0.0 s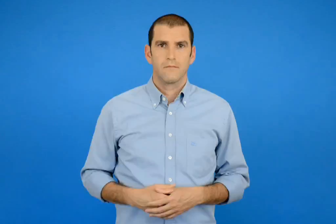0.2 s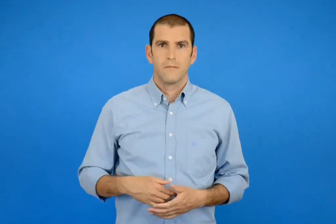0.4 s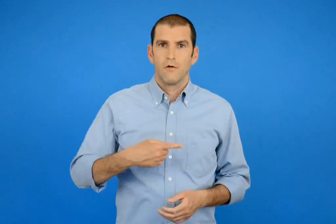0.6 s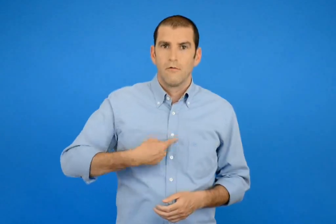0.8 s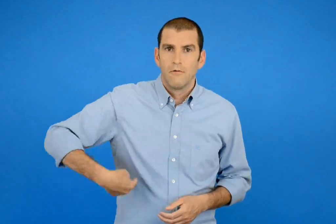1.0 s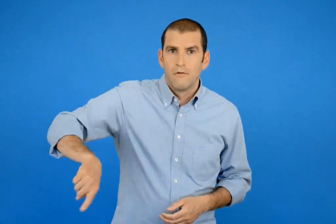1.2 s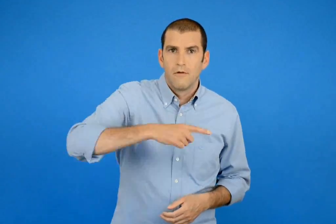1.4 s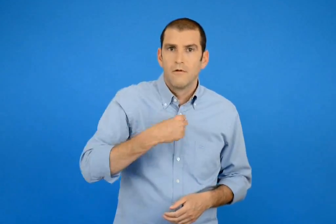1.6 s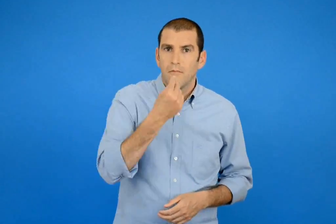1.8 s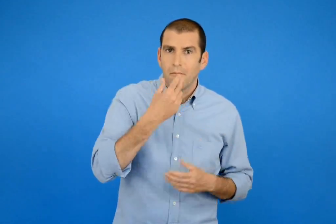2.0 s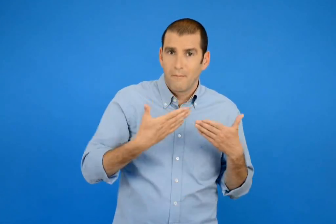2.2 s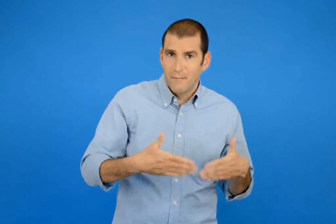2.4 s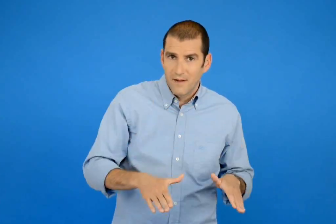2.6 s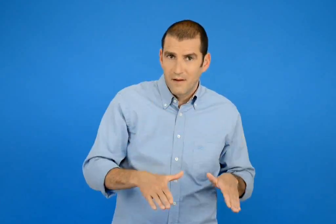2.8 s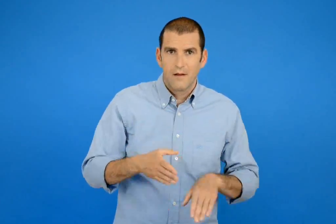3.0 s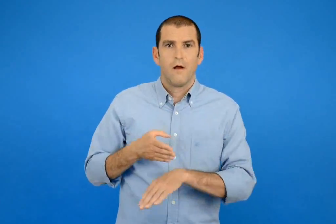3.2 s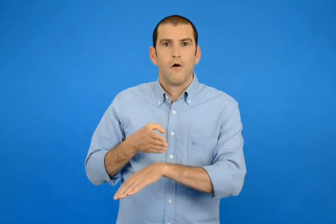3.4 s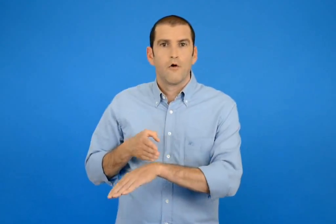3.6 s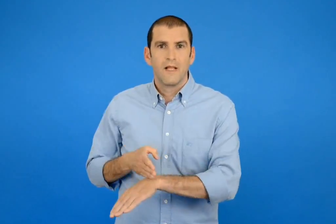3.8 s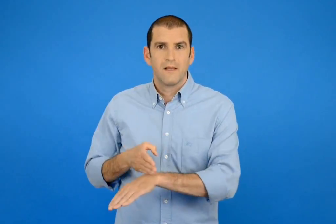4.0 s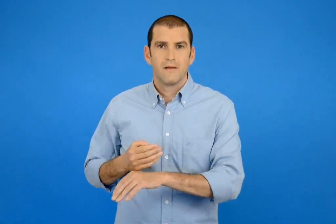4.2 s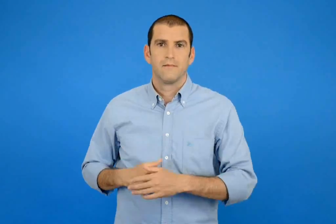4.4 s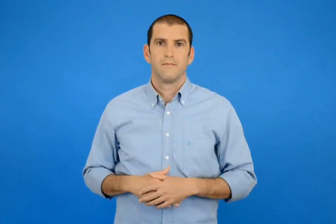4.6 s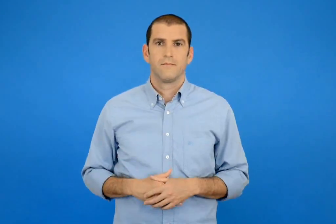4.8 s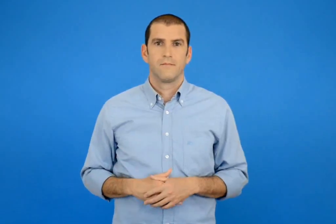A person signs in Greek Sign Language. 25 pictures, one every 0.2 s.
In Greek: φάγαμε κομμάτια
